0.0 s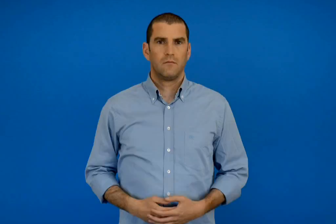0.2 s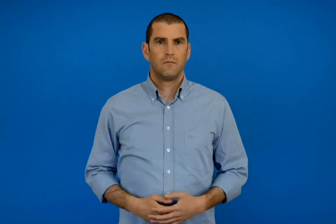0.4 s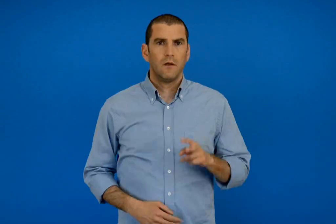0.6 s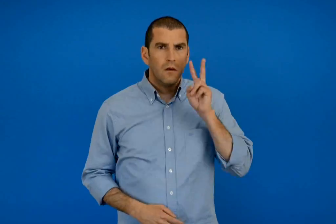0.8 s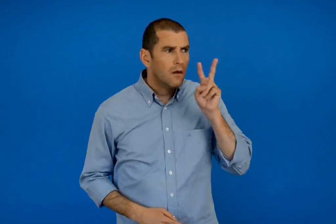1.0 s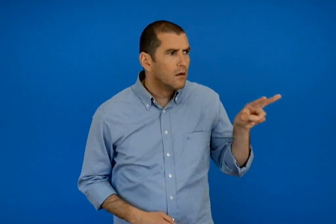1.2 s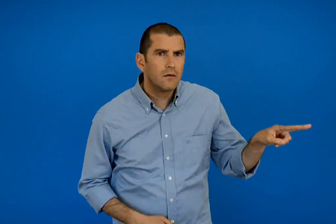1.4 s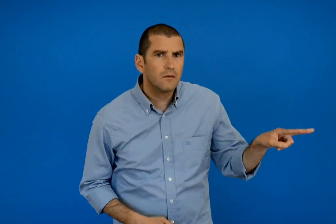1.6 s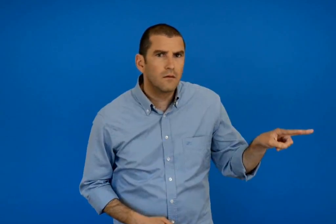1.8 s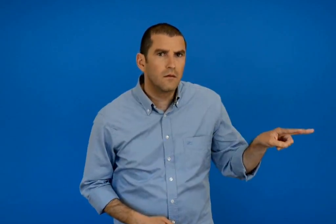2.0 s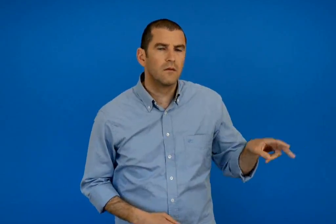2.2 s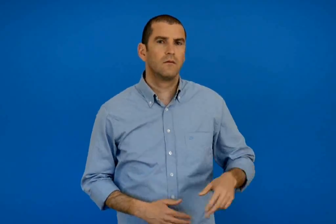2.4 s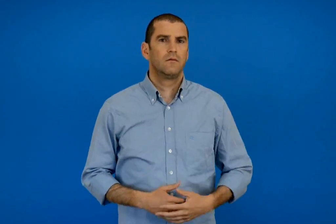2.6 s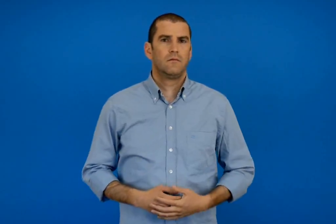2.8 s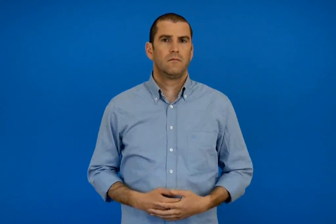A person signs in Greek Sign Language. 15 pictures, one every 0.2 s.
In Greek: τι βλέπω αριστερά ;
